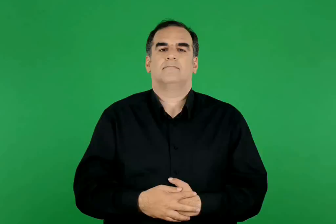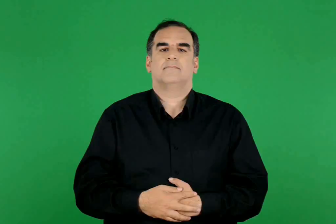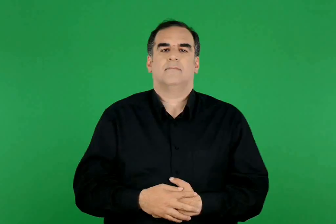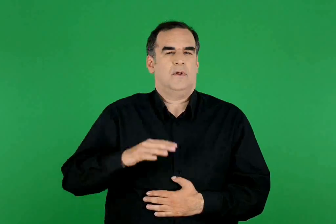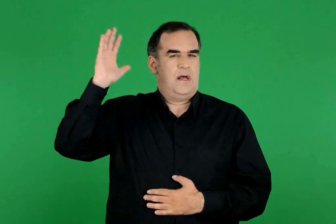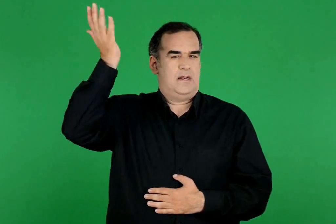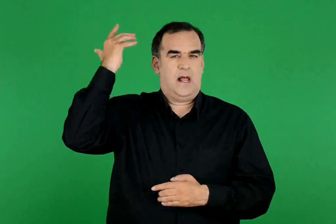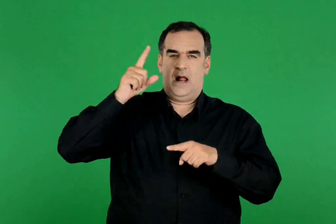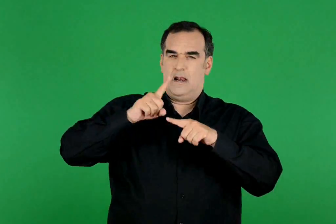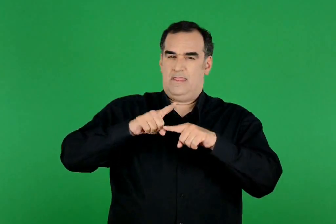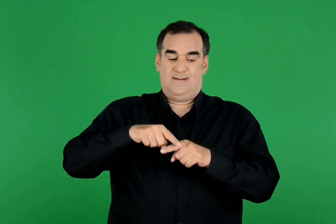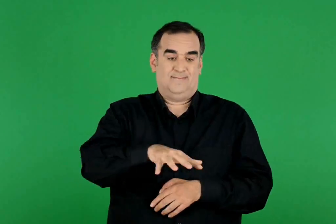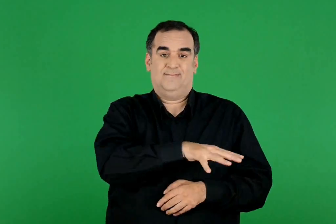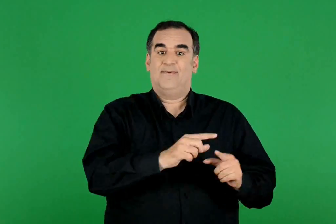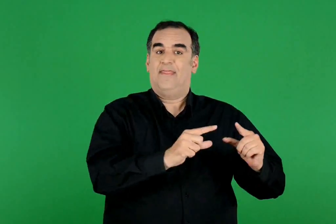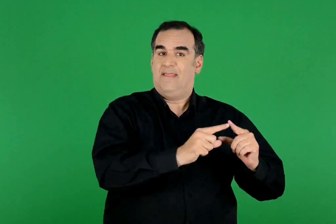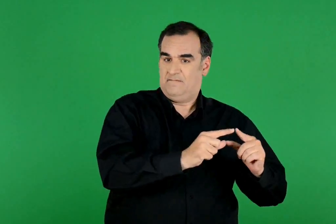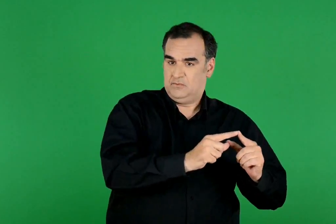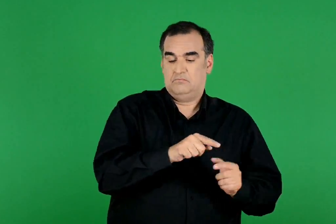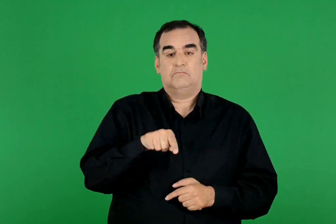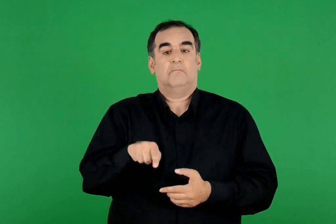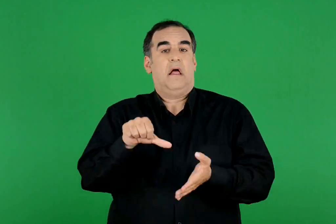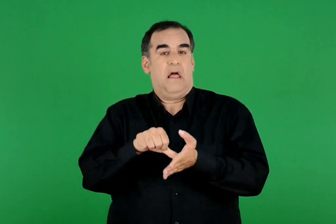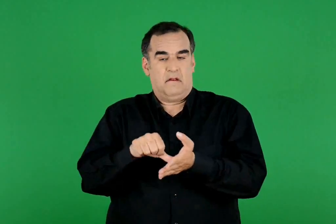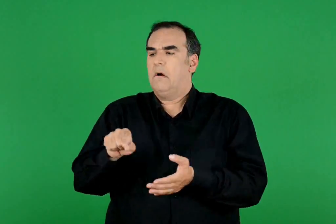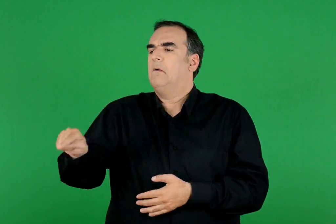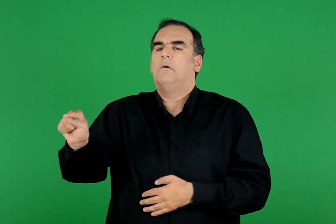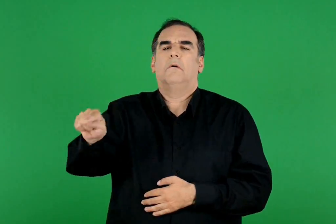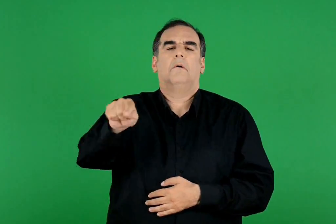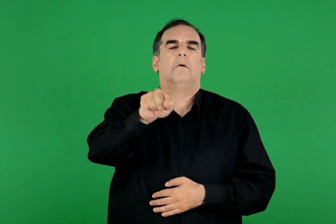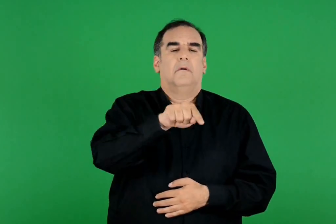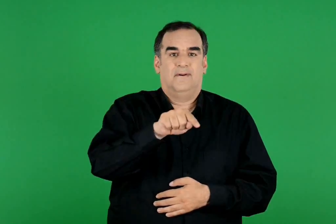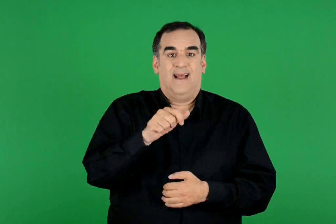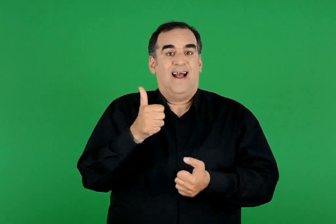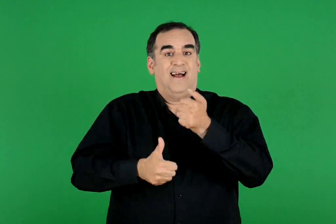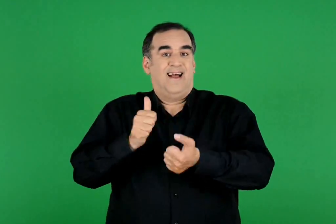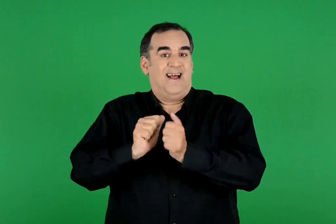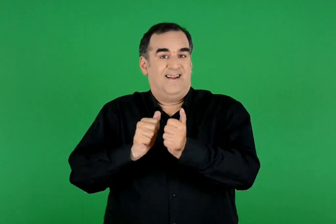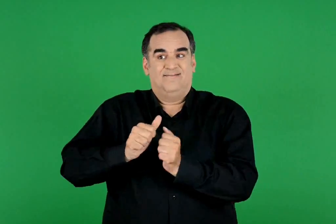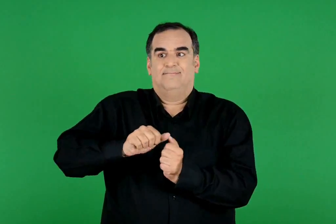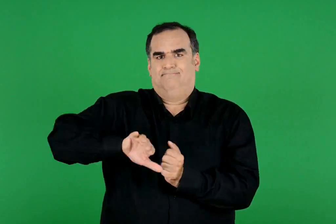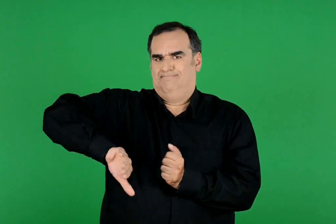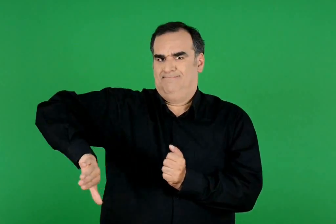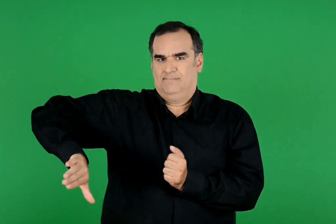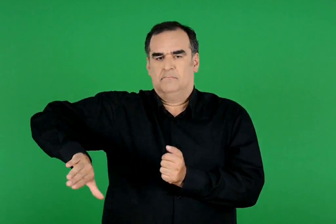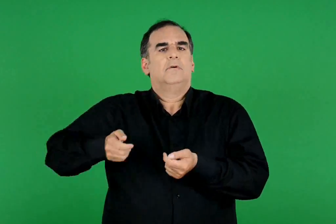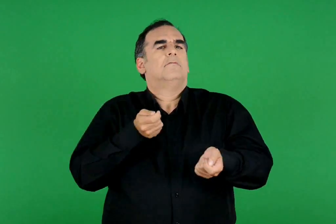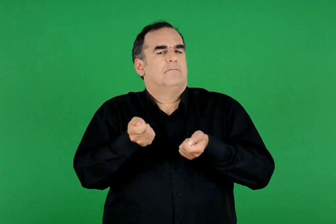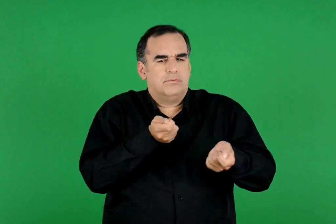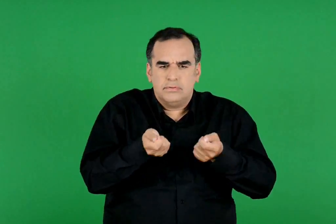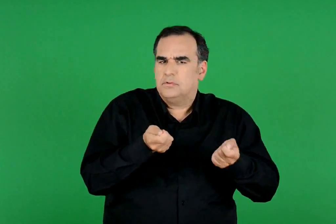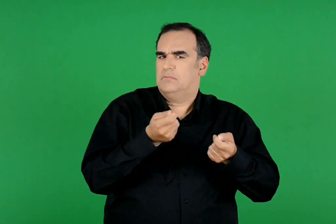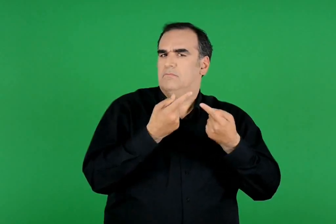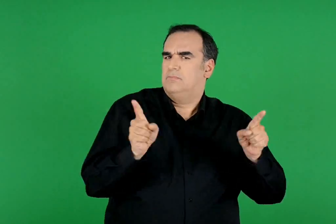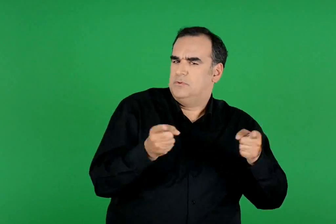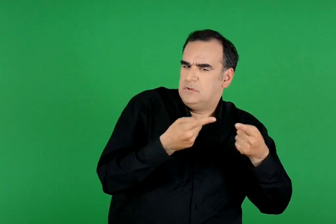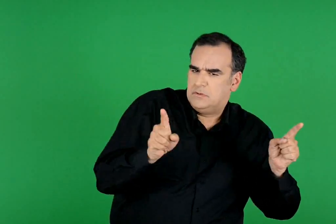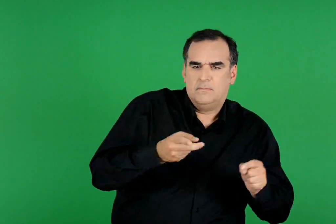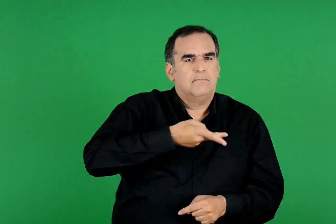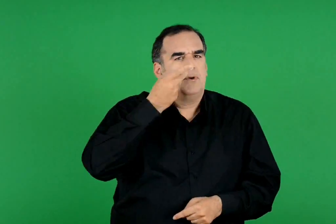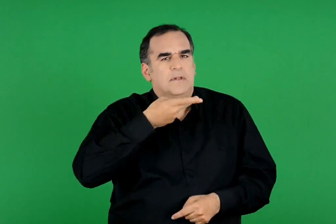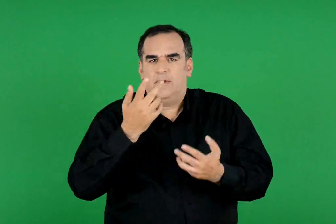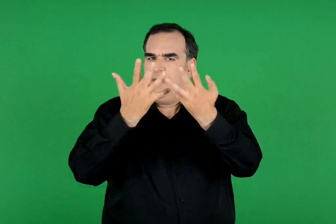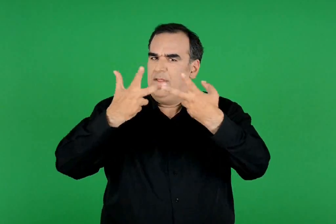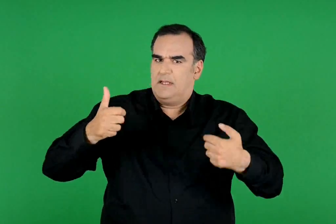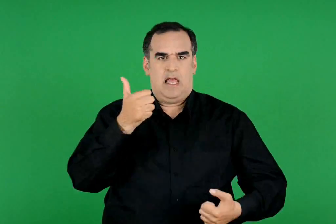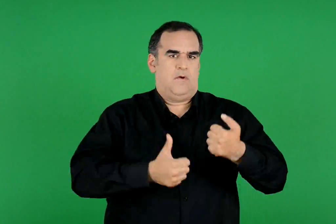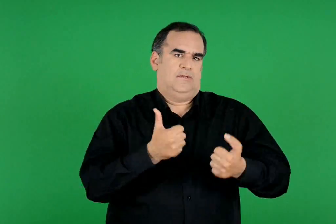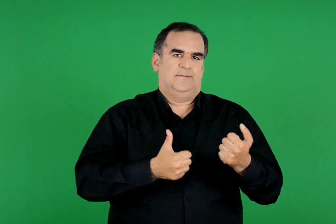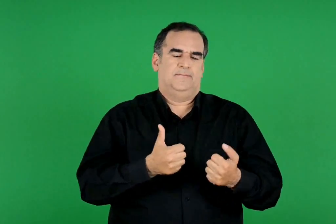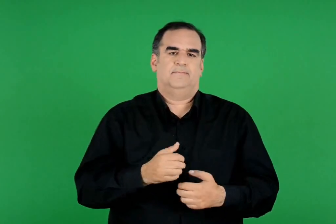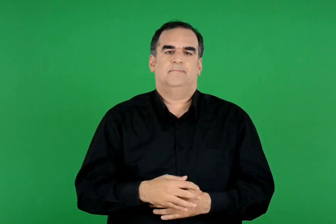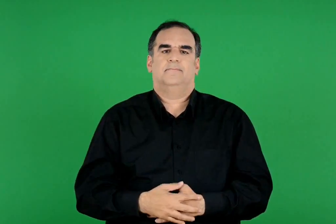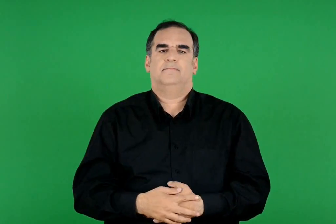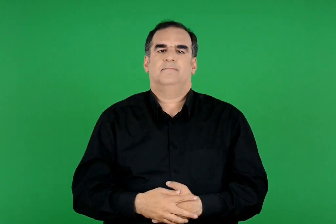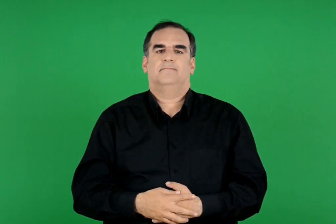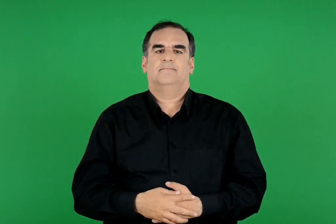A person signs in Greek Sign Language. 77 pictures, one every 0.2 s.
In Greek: στην αρχαία ελλάδα στους δελφούς , στην αθήνα και αλλού , εκτός από τους αθλητικούς αγώνες διεξάγονταν και μουσικοί , ποιητικοί και θεατρικοί αγώνες.
